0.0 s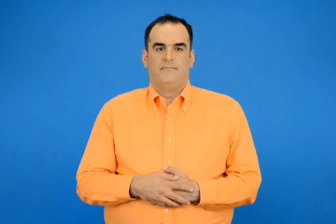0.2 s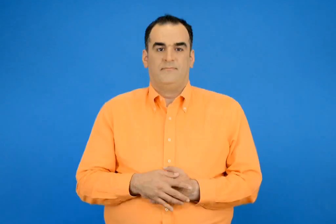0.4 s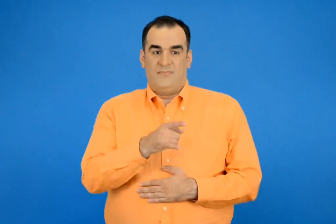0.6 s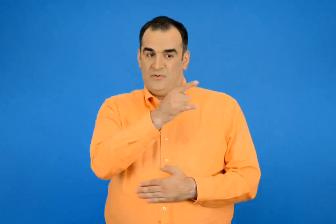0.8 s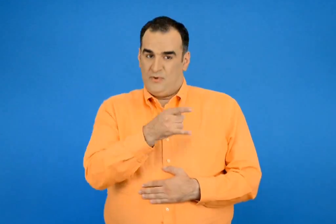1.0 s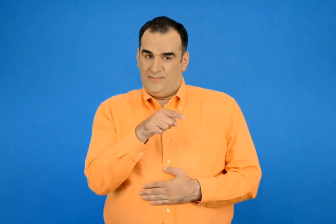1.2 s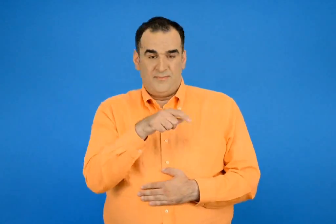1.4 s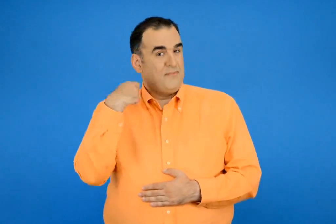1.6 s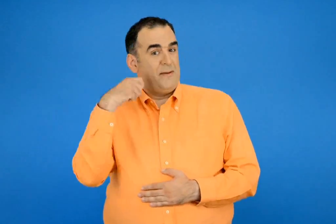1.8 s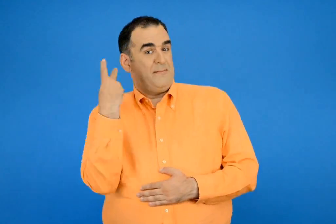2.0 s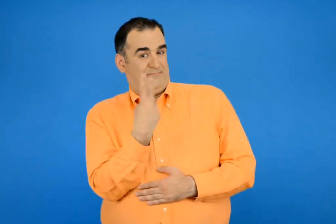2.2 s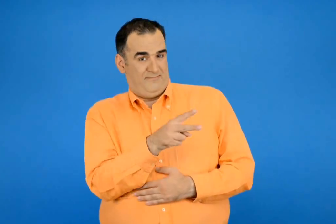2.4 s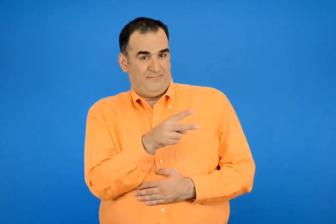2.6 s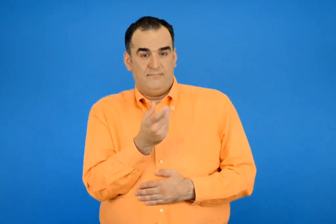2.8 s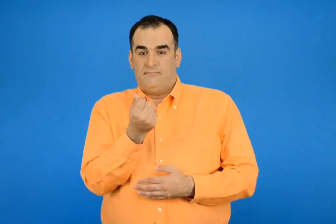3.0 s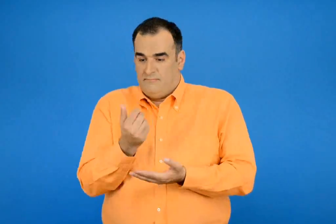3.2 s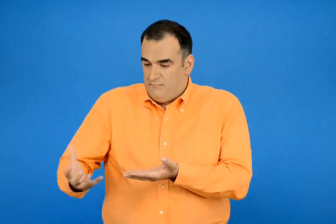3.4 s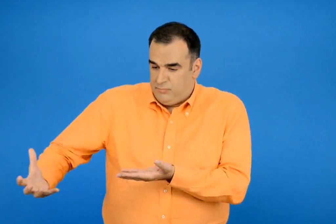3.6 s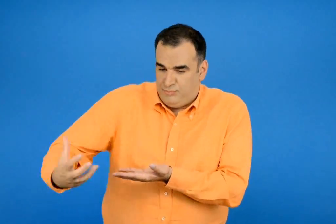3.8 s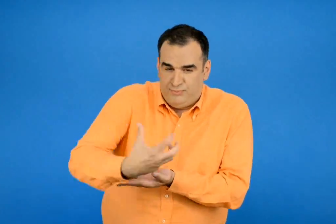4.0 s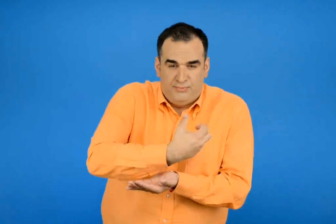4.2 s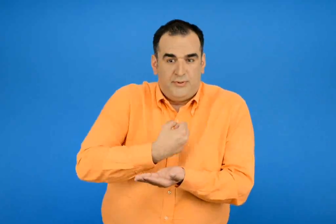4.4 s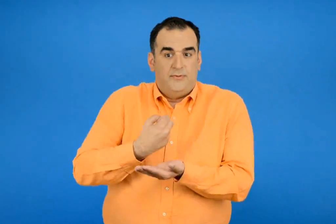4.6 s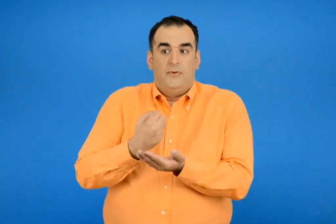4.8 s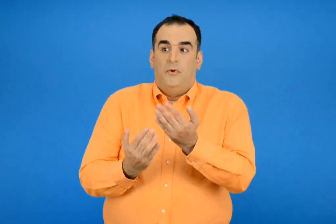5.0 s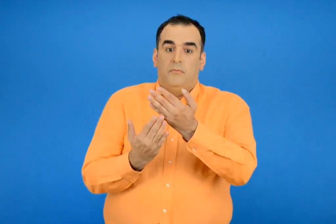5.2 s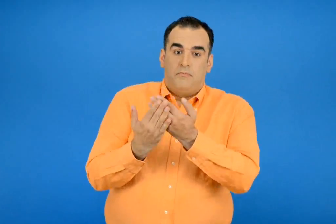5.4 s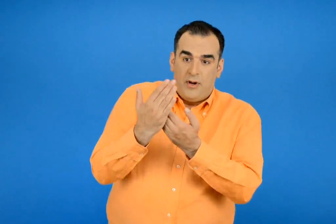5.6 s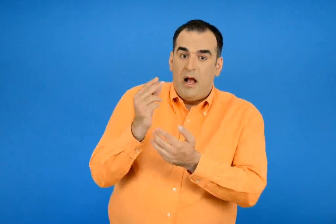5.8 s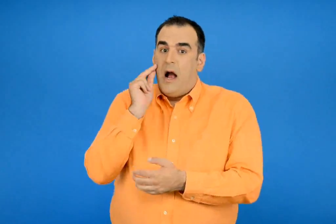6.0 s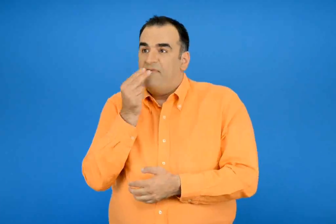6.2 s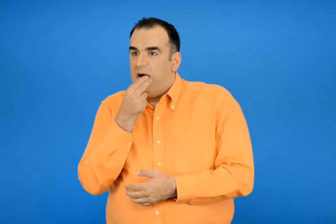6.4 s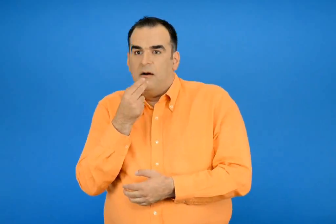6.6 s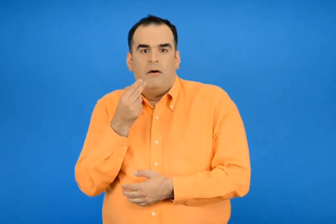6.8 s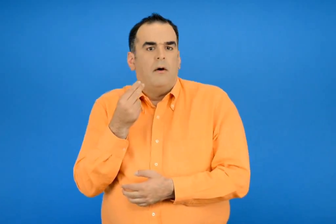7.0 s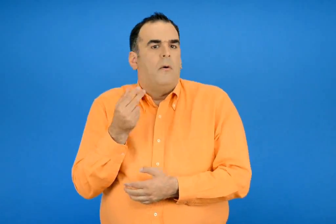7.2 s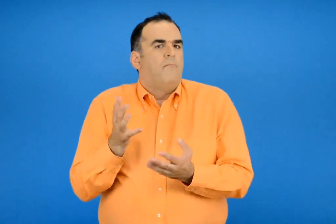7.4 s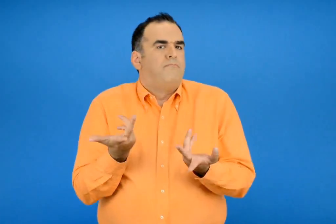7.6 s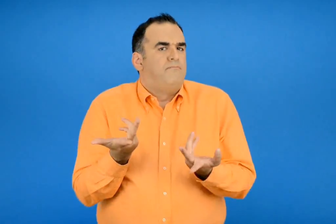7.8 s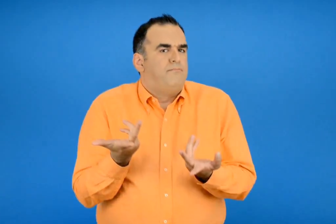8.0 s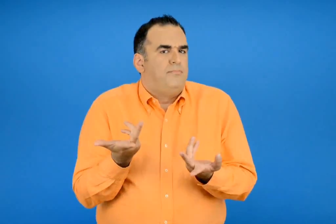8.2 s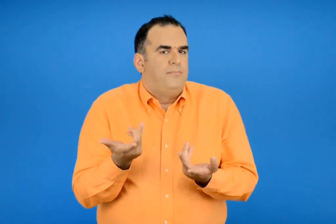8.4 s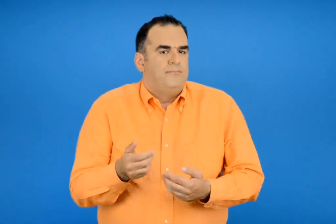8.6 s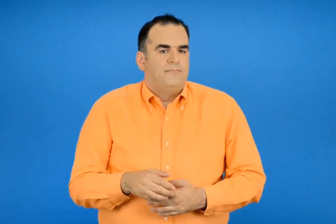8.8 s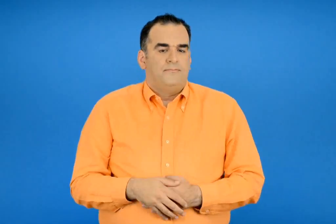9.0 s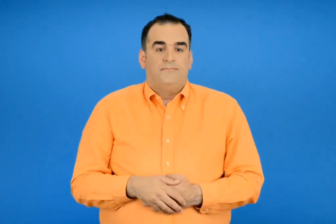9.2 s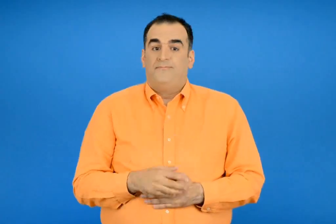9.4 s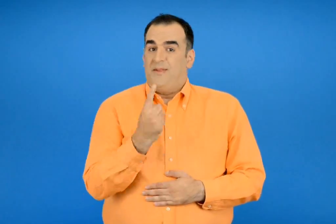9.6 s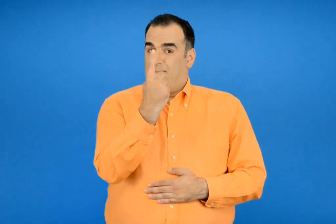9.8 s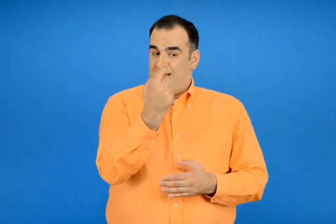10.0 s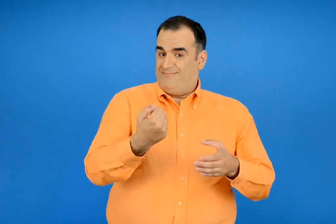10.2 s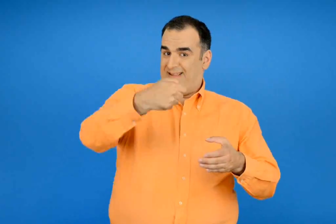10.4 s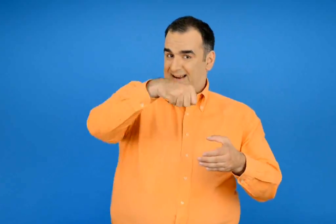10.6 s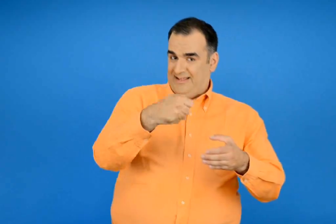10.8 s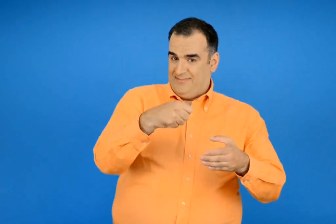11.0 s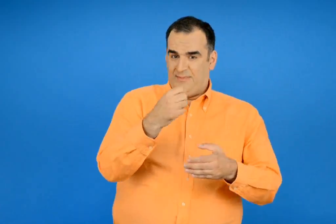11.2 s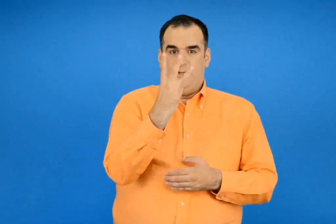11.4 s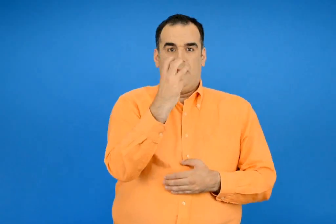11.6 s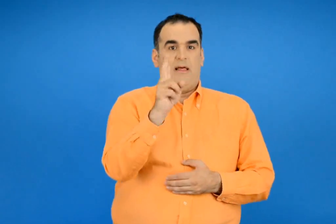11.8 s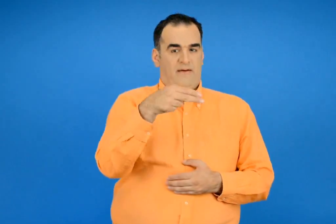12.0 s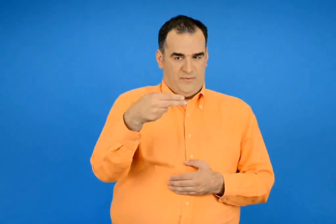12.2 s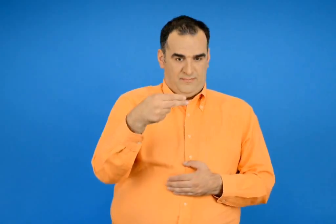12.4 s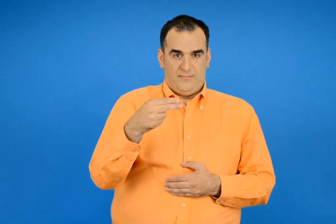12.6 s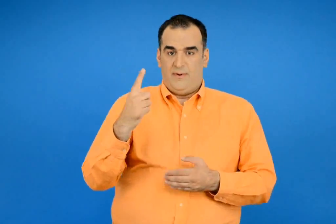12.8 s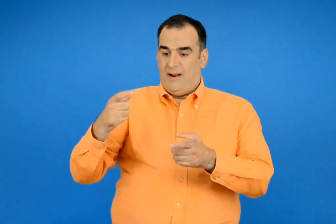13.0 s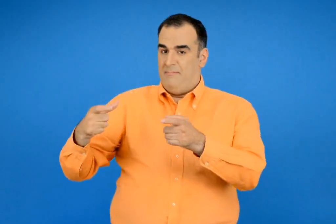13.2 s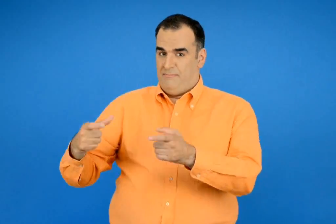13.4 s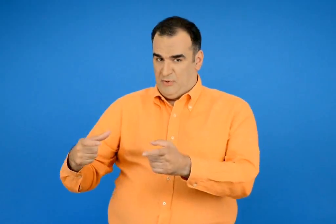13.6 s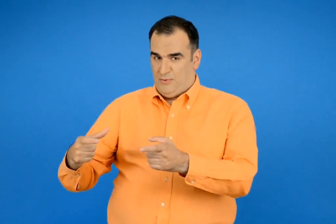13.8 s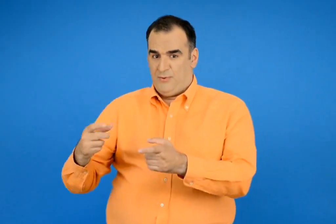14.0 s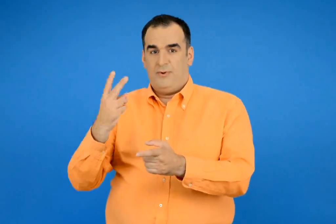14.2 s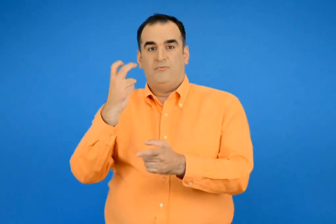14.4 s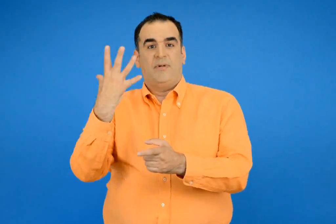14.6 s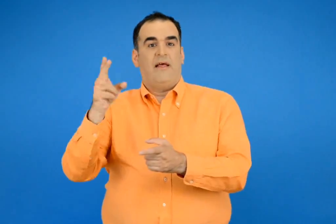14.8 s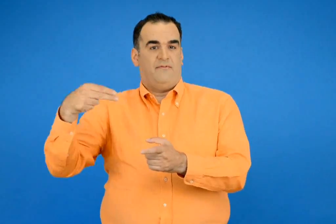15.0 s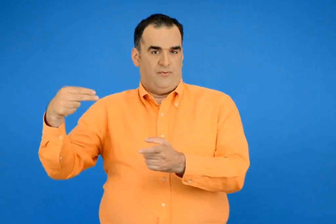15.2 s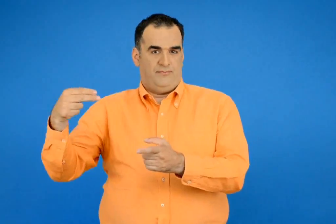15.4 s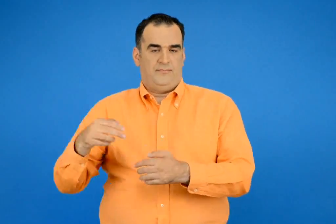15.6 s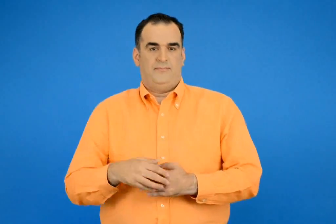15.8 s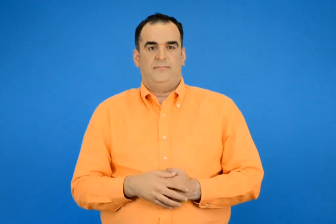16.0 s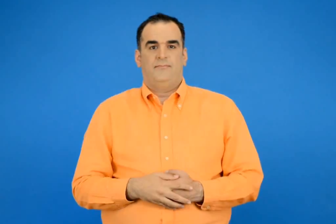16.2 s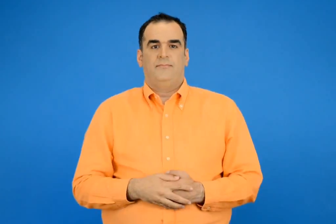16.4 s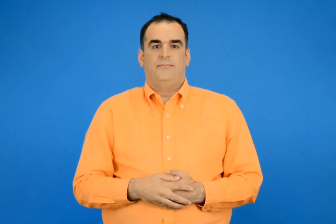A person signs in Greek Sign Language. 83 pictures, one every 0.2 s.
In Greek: ποτέ εισέπραξε η μητέρα της ζωής περισσότερα χρήματα το πρωί η το απόγευμα ; 1 κανατά κοστίζει 30 € 1 πιάτο κοστίζει 25 €
